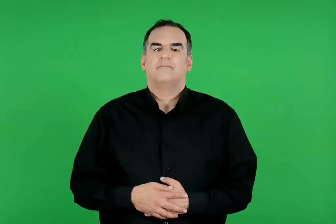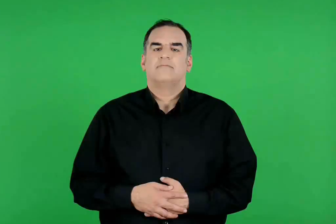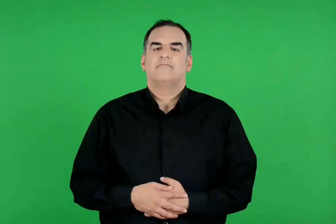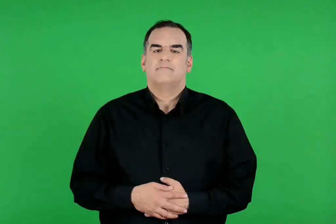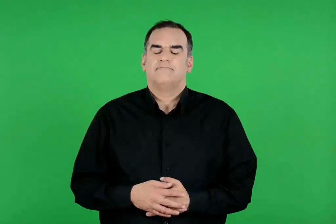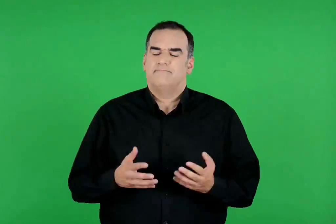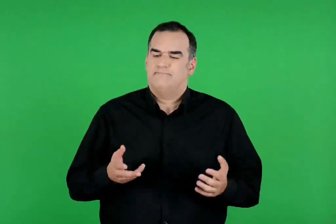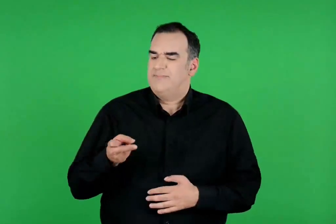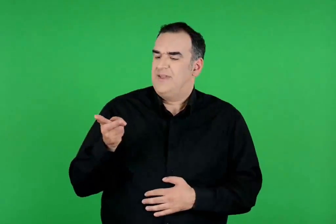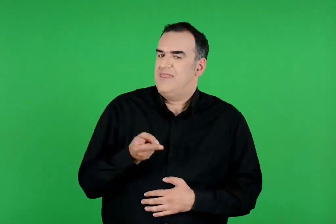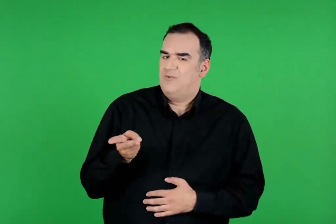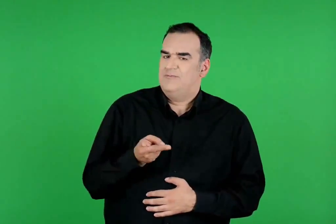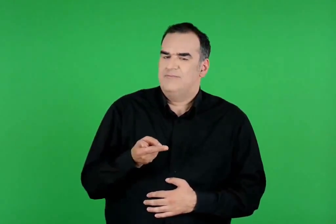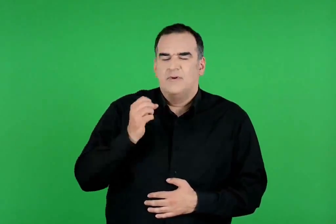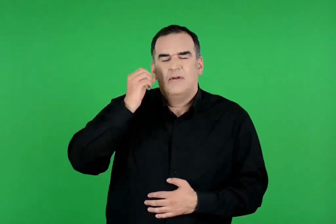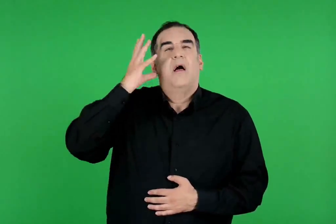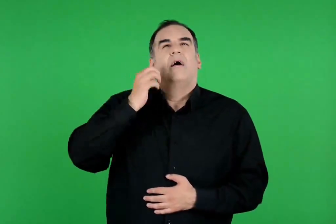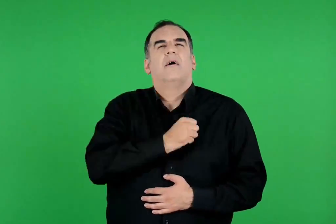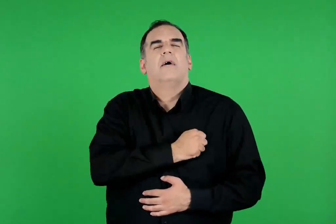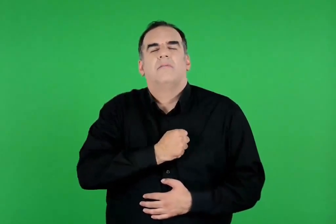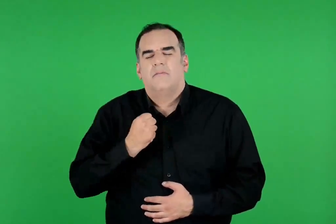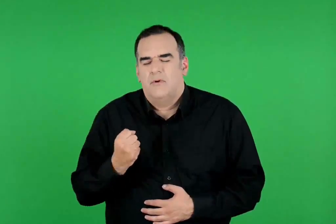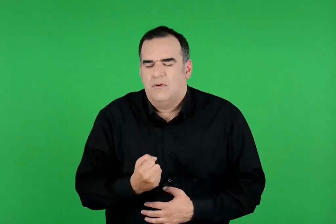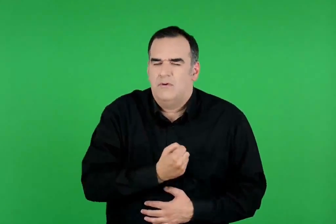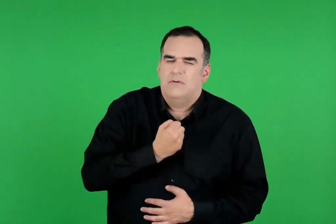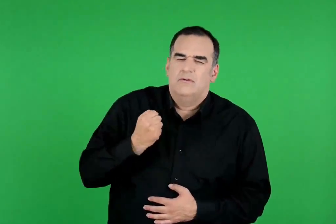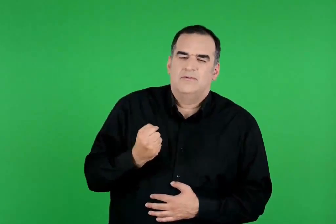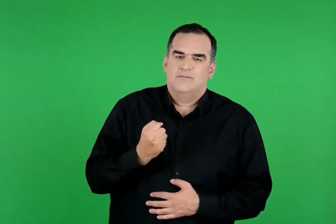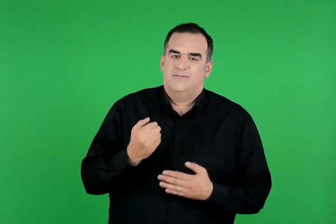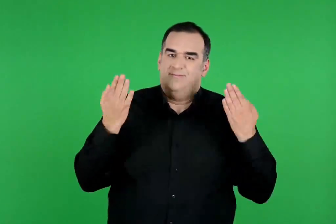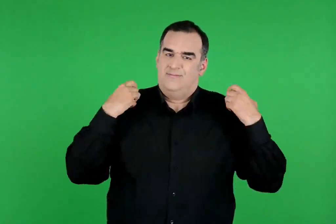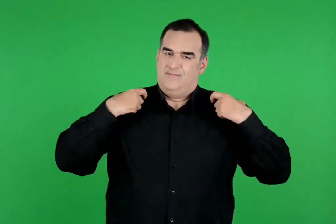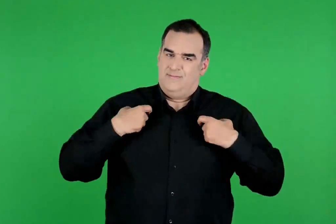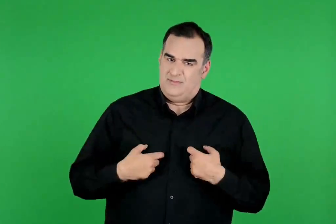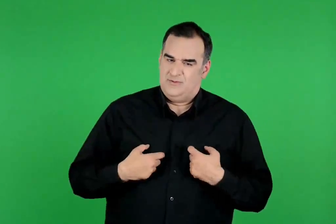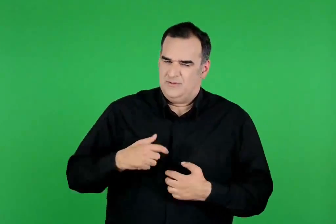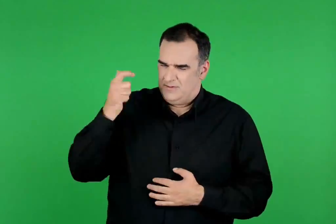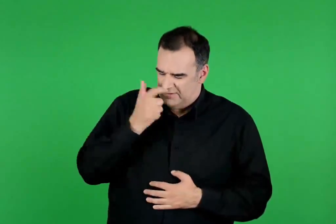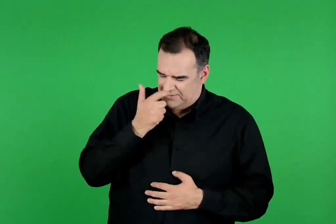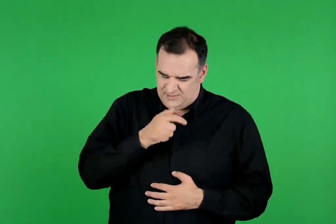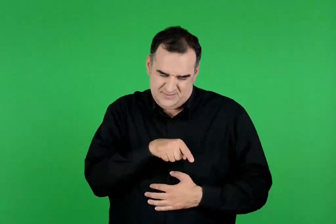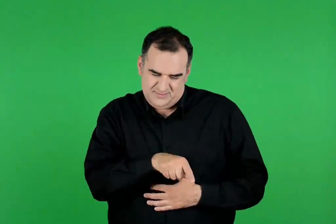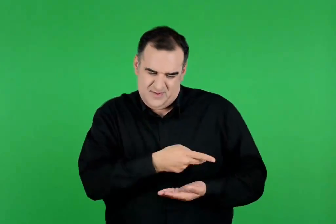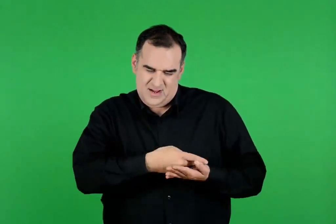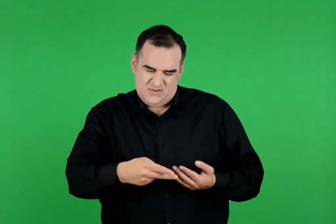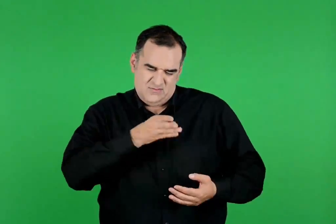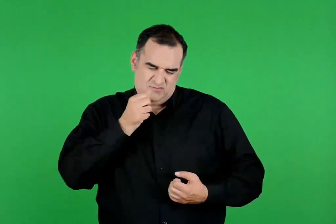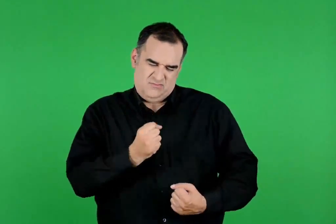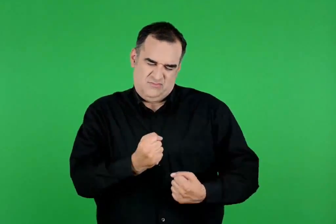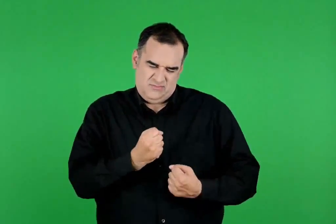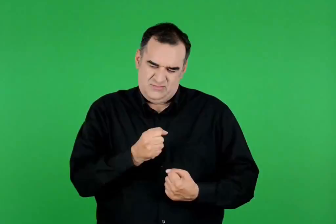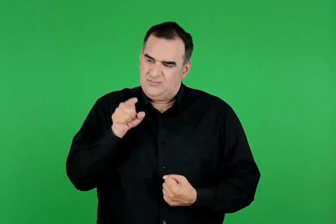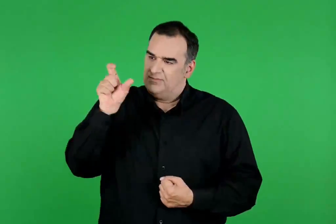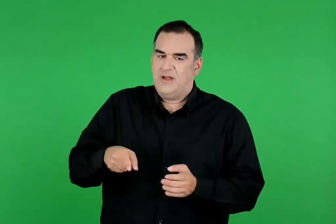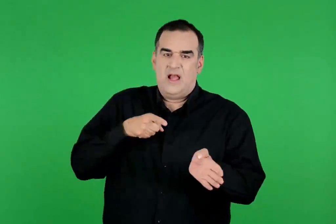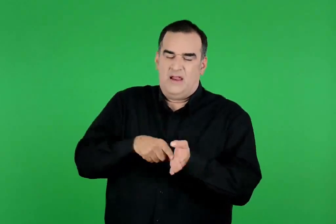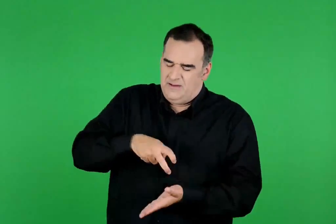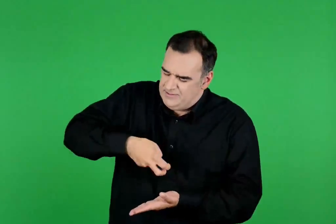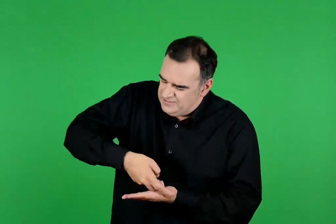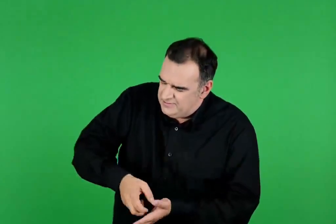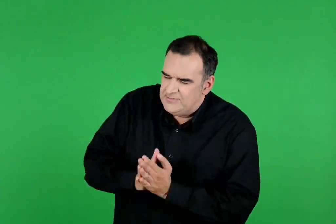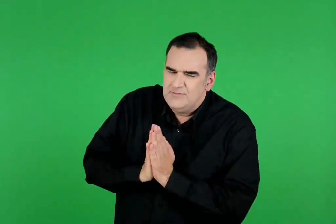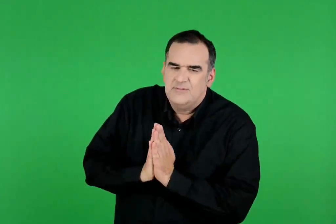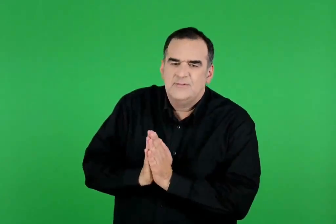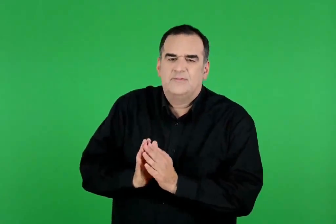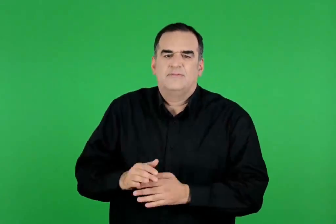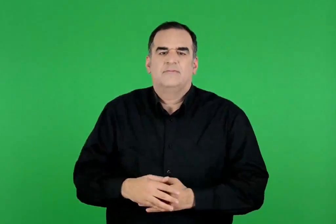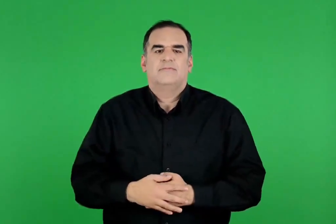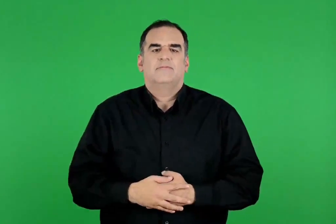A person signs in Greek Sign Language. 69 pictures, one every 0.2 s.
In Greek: και καθώς κι οι δύο τους θυμήθηκαν τον πόνο τους , έκλαιγε ο πρίαμος τον αντρειωμένο έκτορα , κουβαριασμένος μπρος στα πόδια του αχιλλέα ,
